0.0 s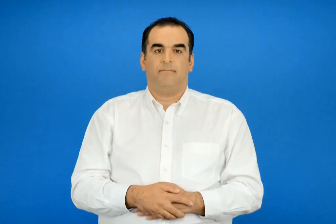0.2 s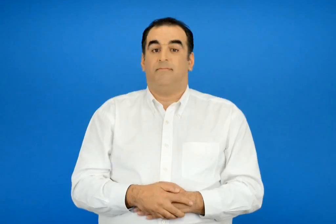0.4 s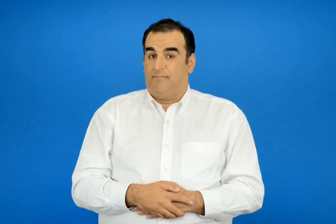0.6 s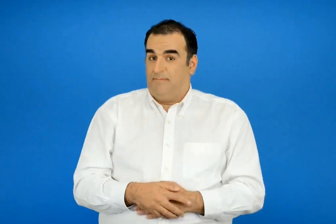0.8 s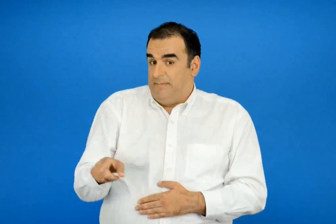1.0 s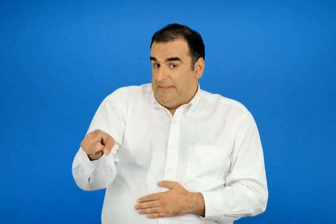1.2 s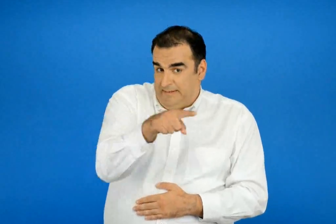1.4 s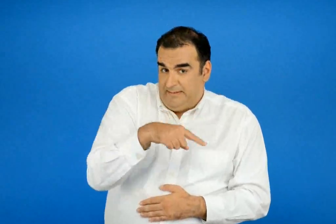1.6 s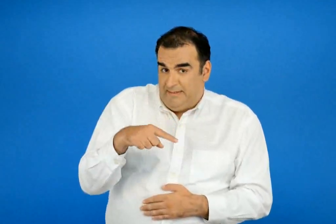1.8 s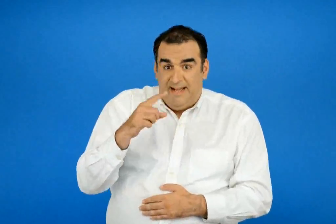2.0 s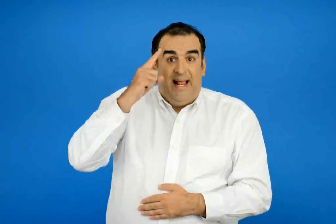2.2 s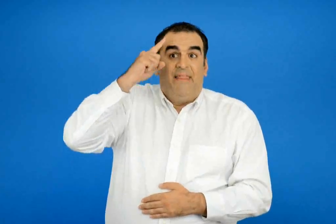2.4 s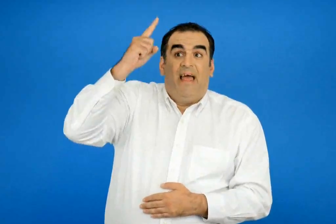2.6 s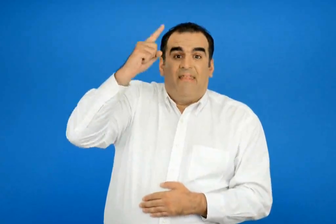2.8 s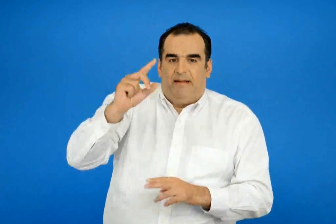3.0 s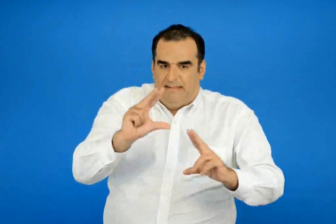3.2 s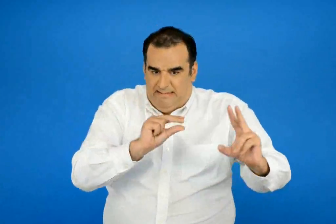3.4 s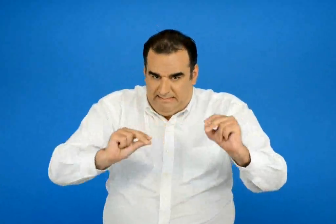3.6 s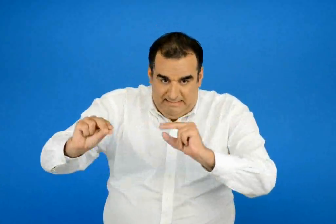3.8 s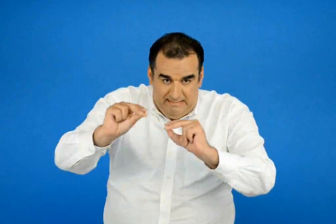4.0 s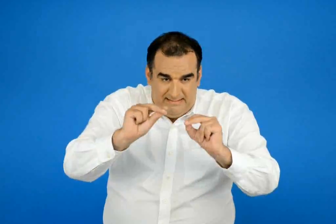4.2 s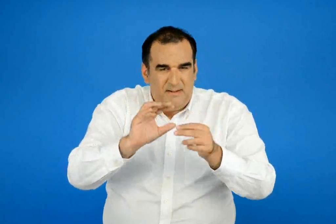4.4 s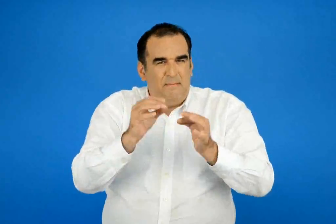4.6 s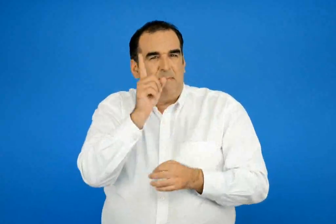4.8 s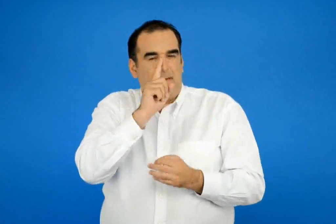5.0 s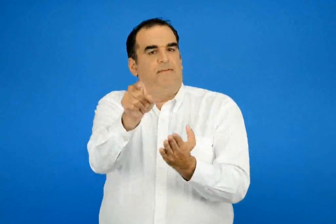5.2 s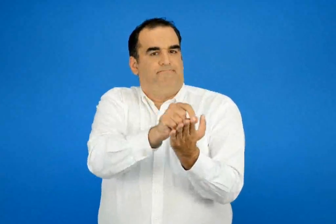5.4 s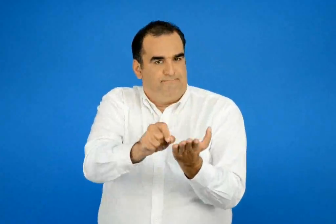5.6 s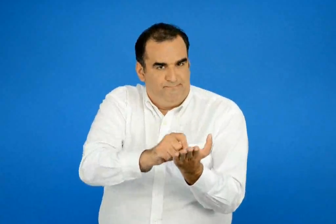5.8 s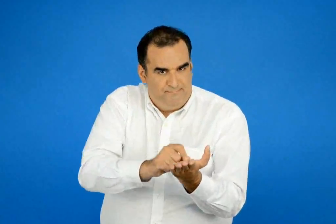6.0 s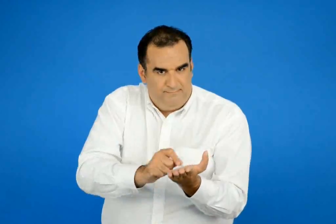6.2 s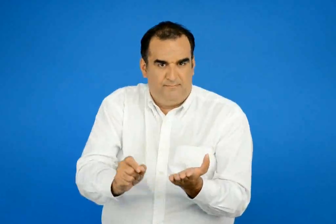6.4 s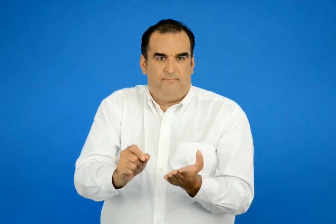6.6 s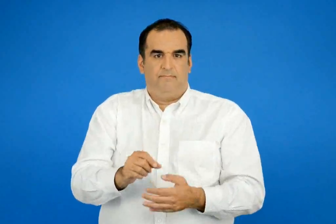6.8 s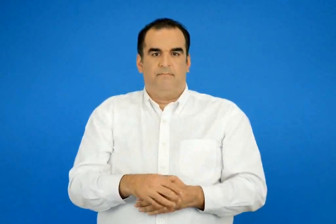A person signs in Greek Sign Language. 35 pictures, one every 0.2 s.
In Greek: αφού συζητήσετε τις ιδέες σας γράψτε το παραμύθι
